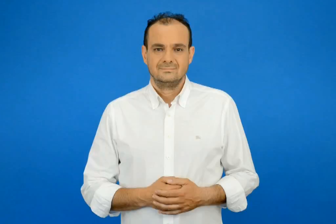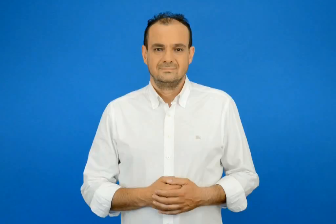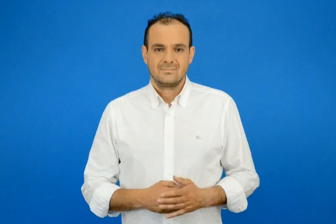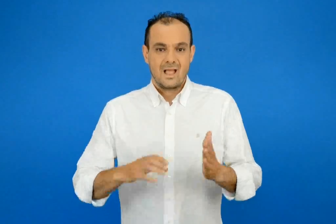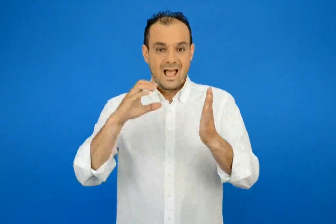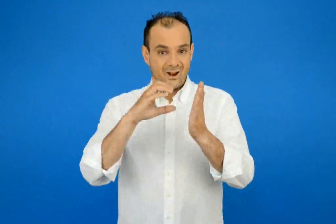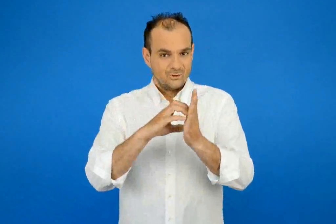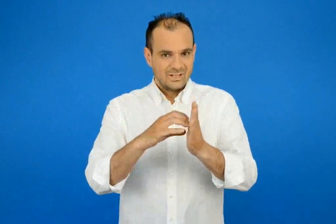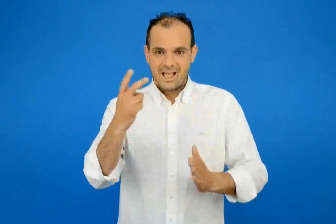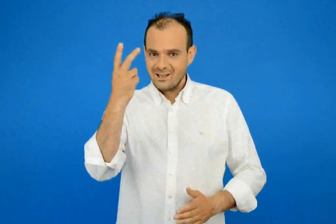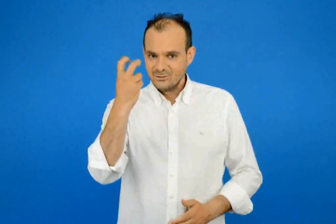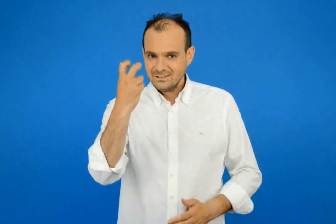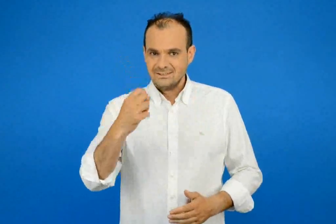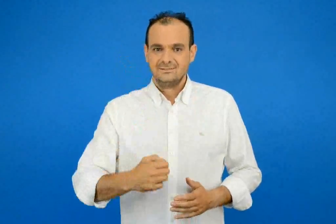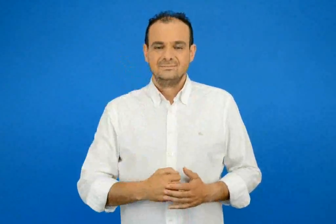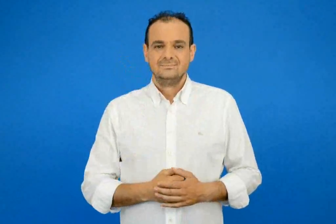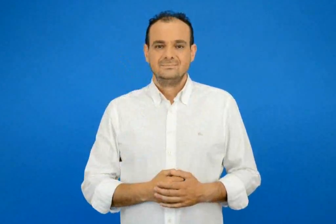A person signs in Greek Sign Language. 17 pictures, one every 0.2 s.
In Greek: ενότητα 20
